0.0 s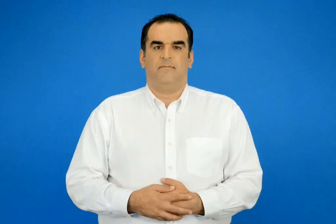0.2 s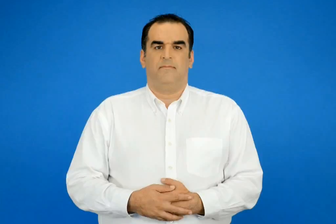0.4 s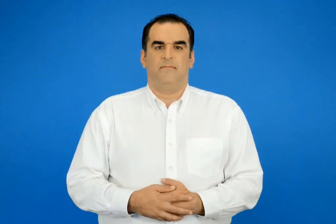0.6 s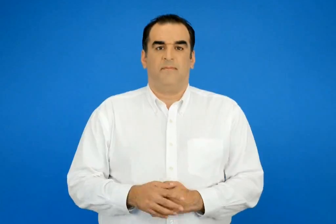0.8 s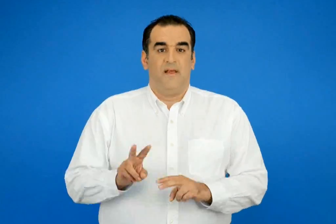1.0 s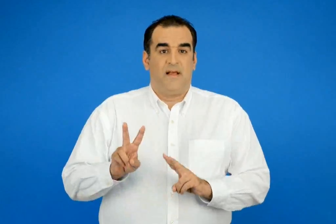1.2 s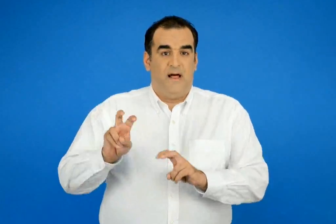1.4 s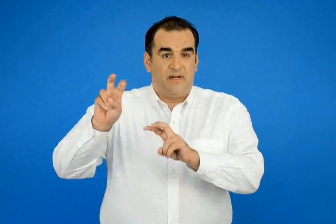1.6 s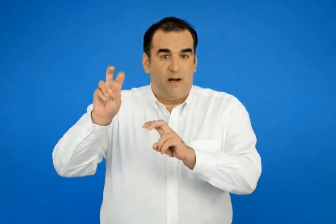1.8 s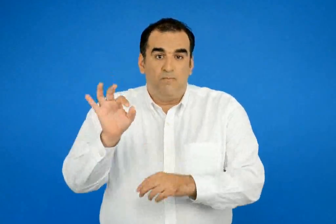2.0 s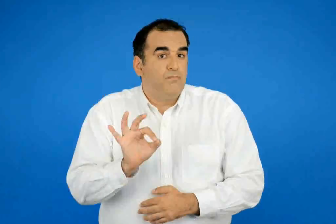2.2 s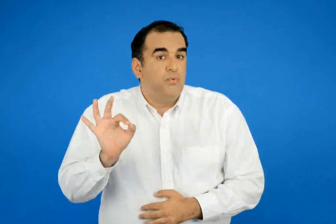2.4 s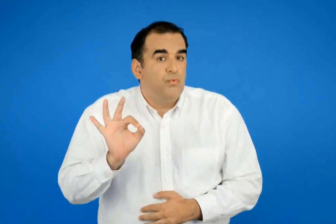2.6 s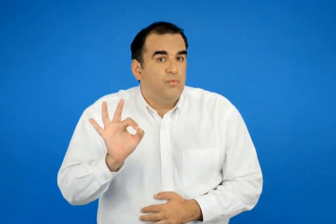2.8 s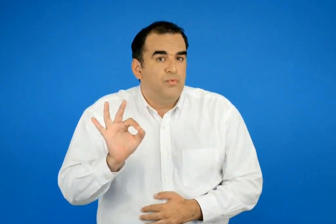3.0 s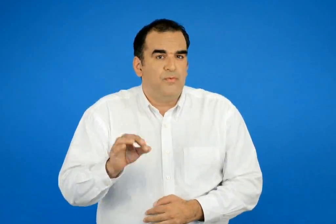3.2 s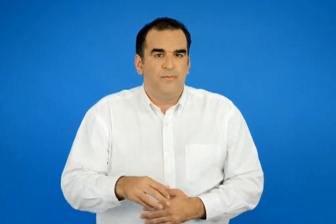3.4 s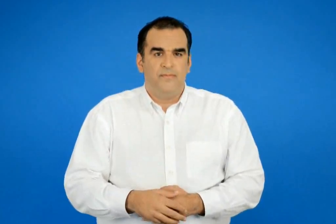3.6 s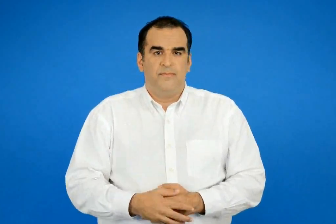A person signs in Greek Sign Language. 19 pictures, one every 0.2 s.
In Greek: που είναι τα καλάβρυτα ;
